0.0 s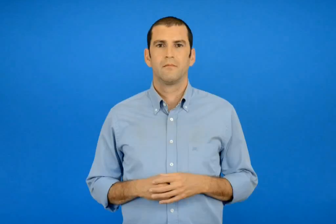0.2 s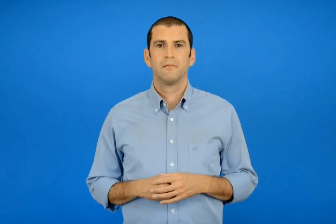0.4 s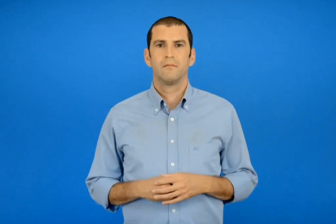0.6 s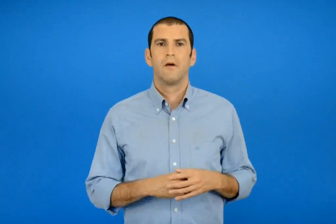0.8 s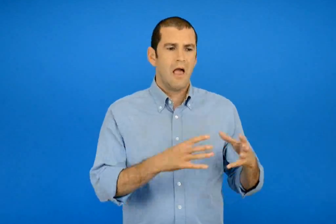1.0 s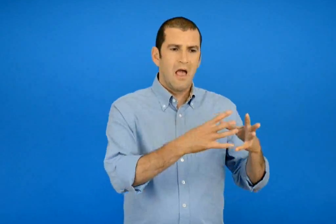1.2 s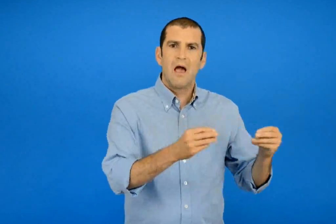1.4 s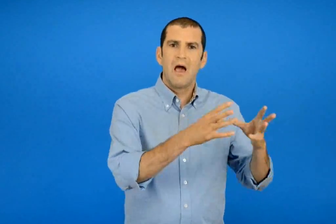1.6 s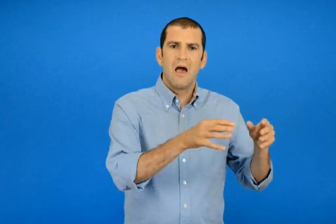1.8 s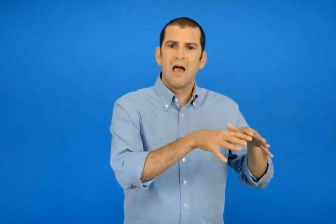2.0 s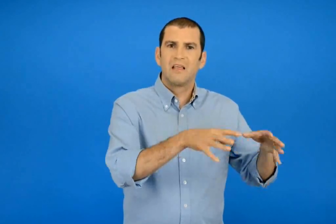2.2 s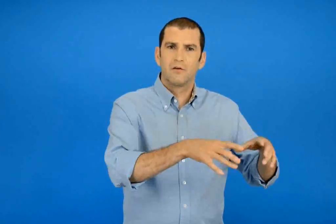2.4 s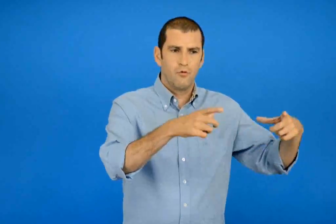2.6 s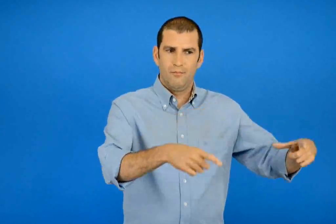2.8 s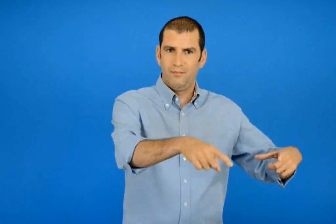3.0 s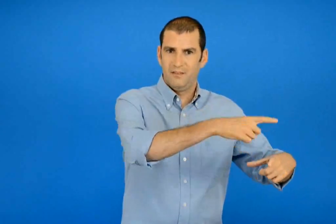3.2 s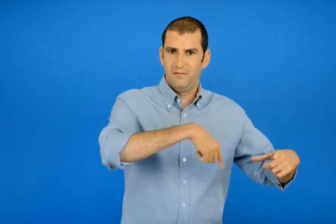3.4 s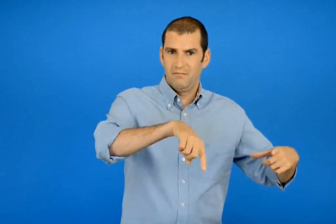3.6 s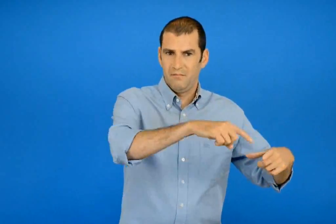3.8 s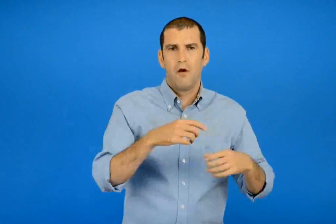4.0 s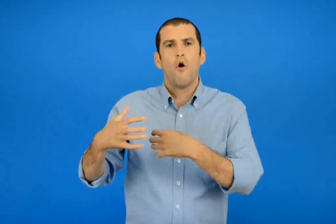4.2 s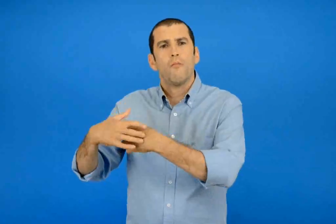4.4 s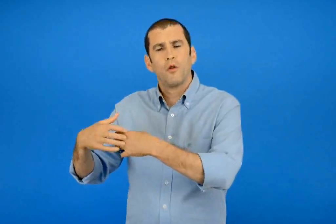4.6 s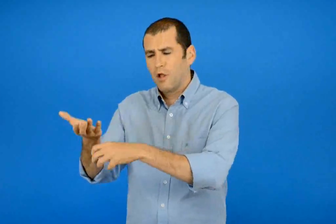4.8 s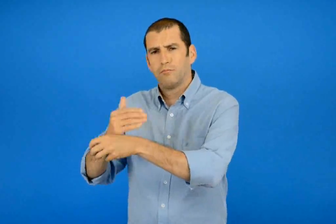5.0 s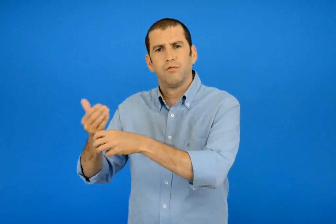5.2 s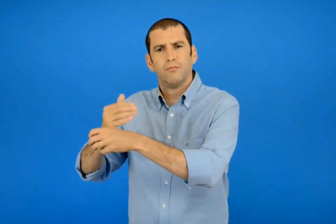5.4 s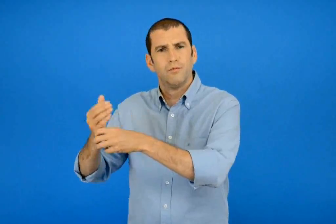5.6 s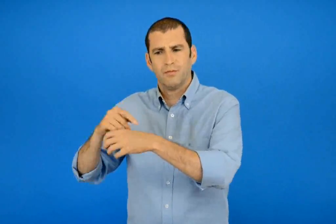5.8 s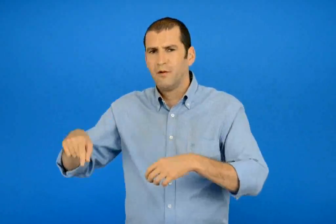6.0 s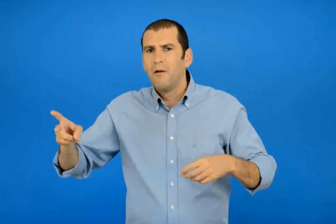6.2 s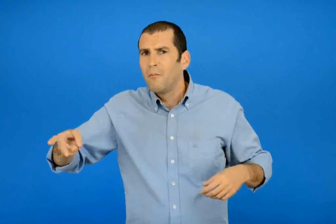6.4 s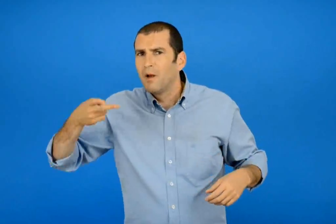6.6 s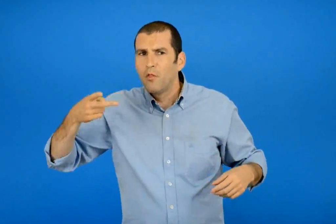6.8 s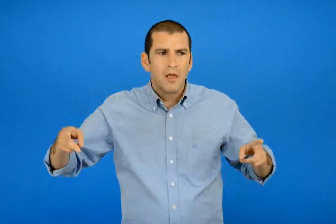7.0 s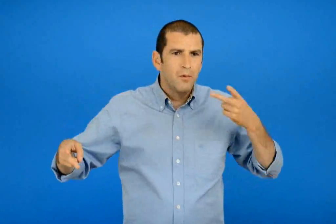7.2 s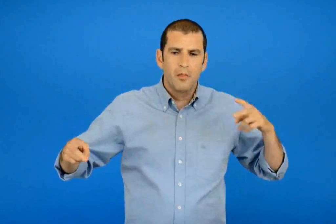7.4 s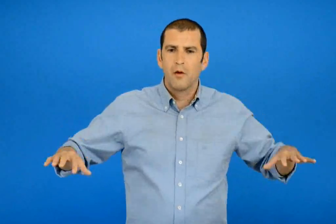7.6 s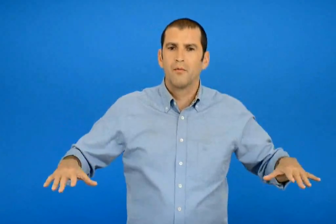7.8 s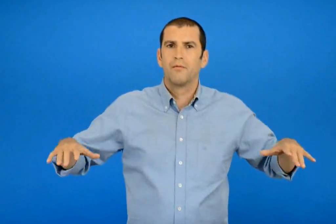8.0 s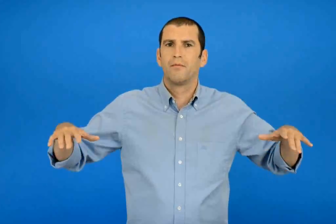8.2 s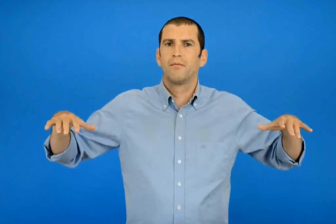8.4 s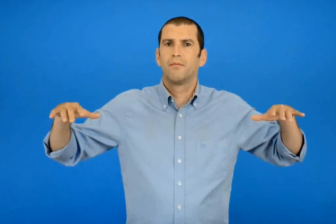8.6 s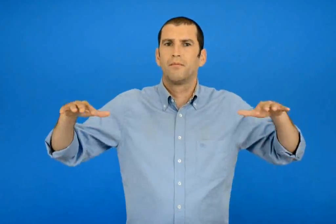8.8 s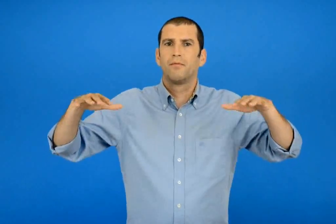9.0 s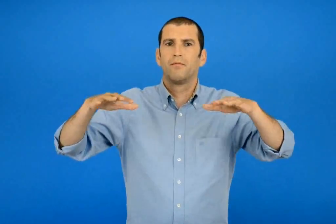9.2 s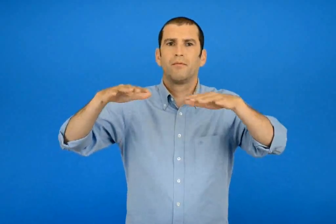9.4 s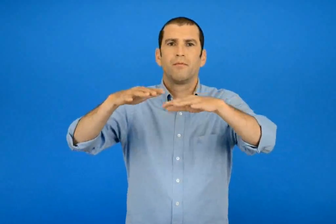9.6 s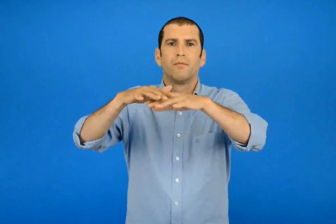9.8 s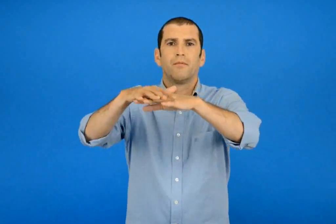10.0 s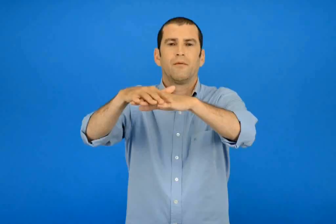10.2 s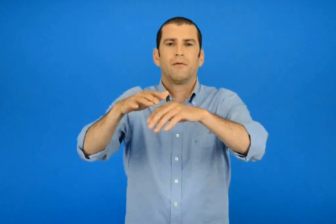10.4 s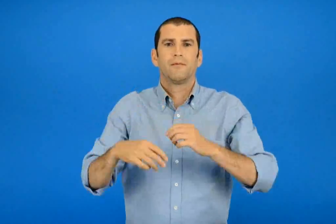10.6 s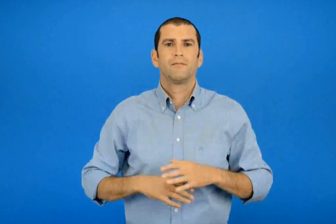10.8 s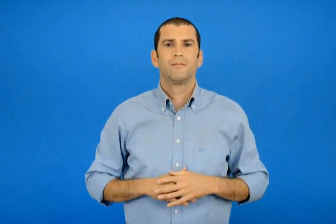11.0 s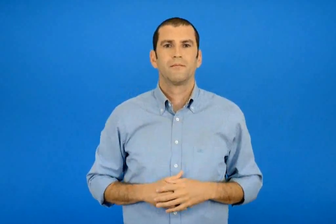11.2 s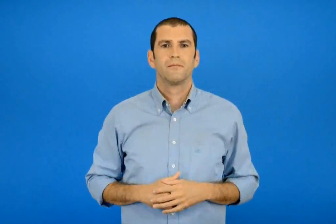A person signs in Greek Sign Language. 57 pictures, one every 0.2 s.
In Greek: μια μυρωδιά αχύρου ανεβαίνει από την πιστά και μπλέκεται με ένα άρωμα από ξεφλουδισμένα πορτοκαλιά
